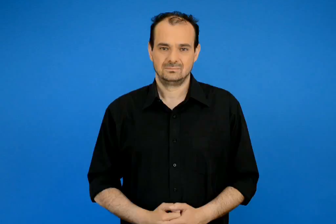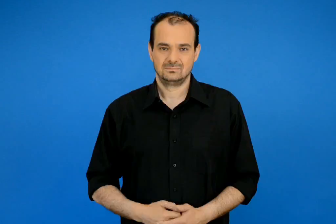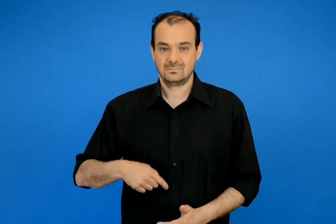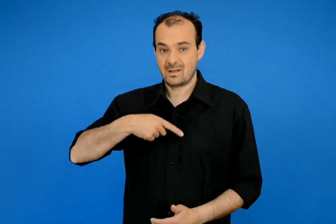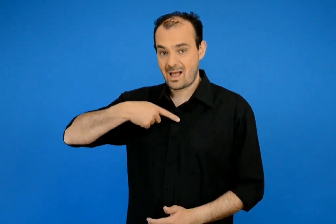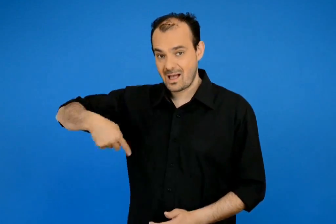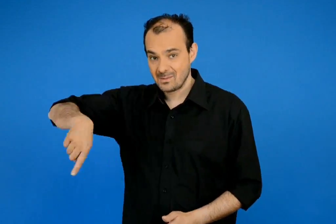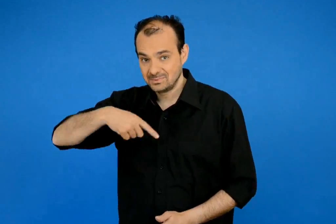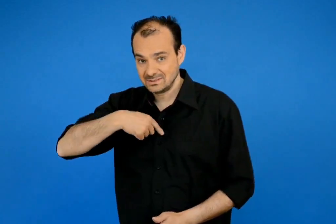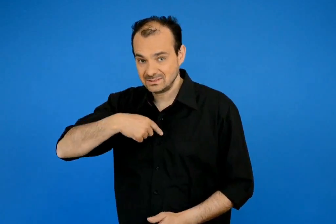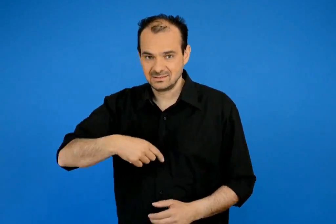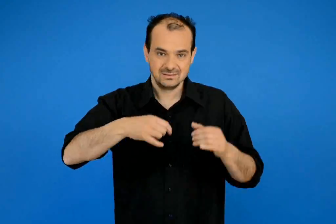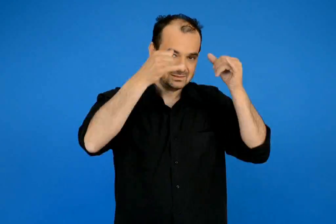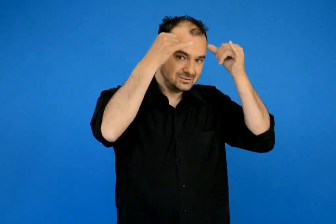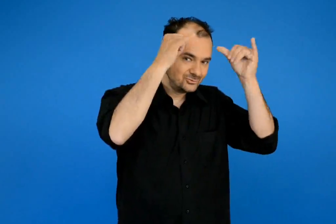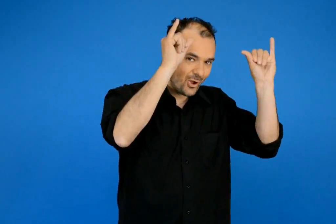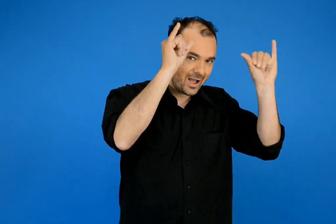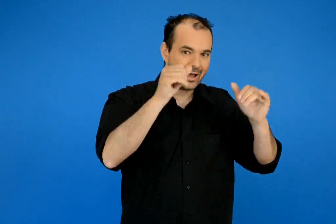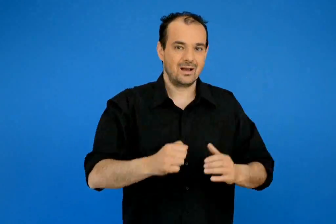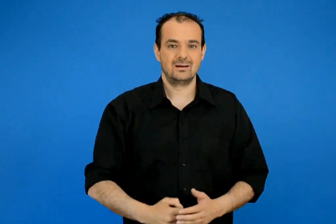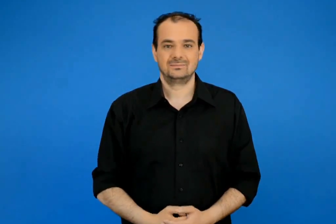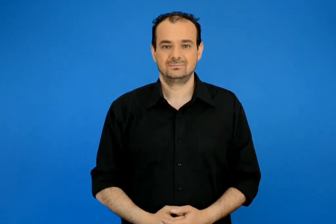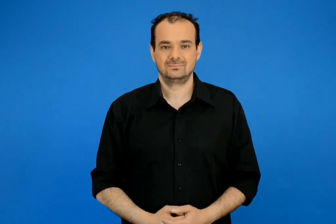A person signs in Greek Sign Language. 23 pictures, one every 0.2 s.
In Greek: εμείς και τα ζώα
